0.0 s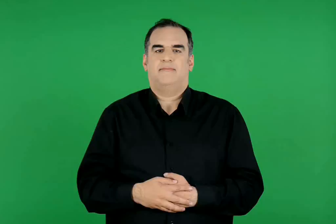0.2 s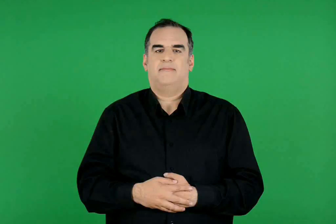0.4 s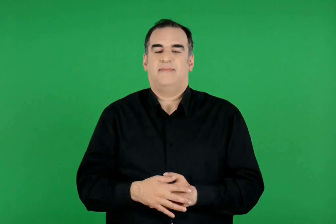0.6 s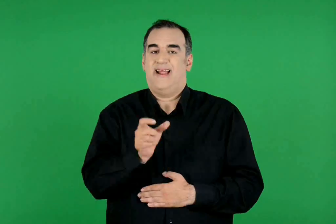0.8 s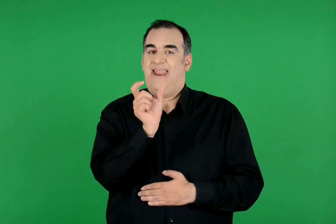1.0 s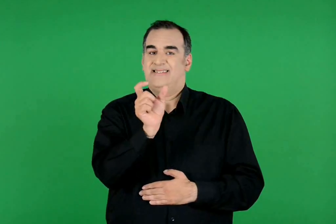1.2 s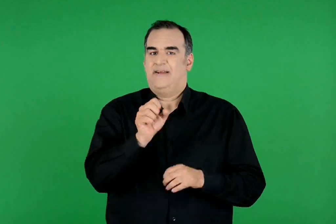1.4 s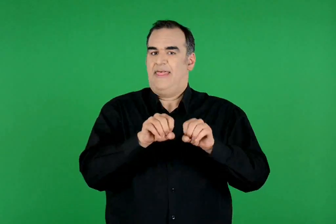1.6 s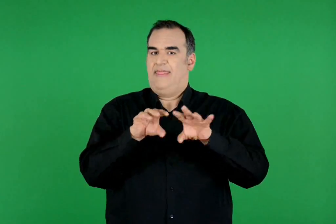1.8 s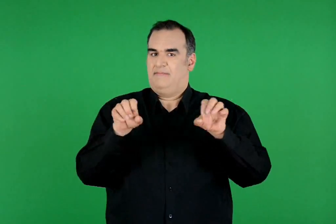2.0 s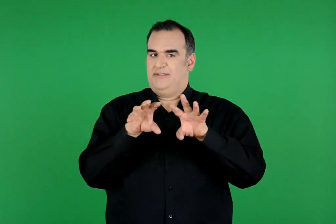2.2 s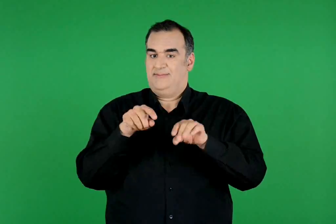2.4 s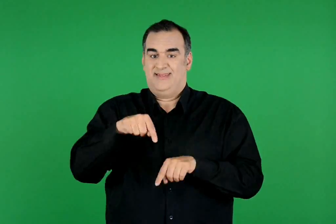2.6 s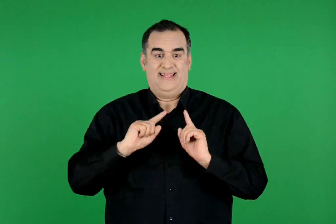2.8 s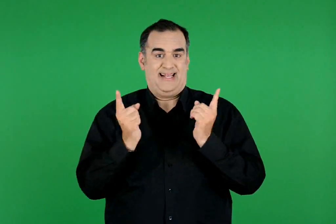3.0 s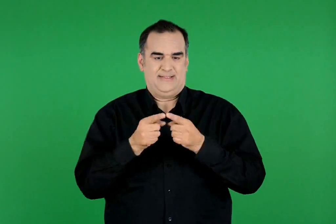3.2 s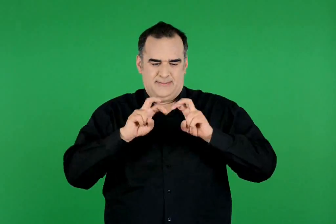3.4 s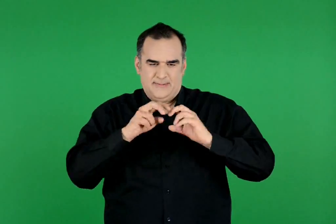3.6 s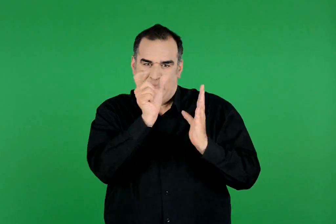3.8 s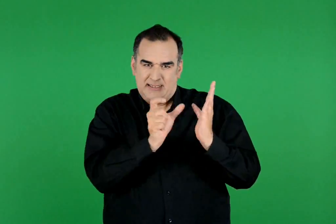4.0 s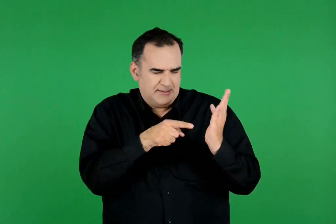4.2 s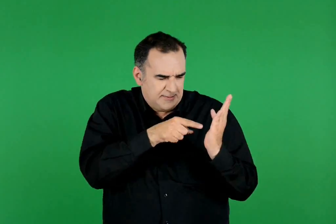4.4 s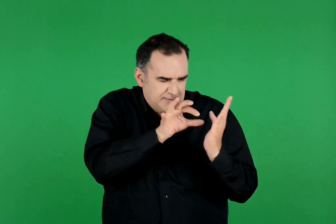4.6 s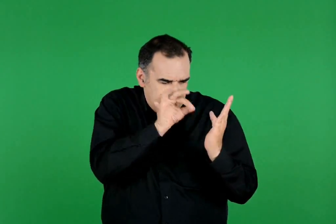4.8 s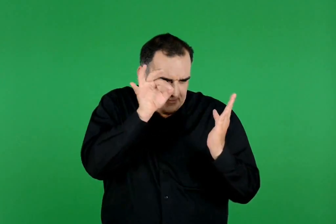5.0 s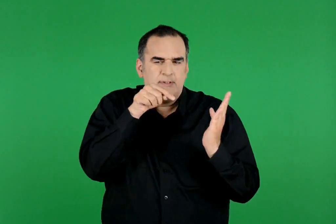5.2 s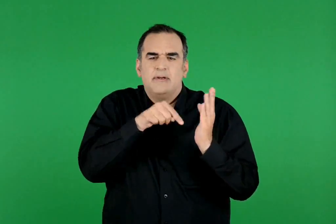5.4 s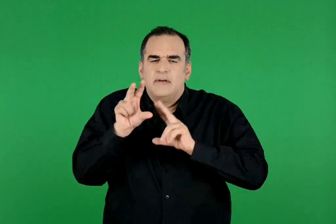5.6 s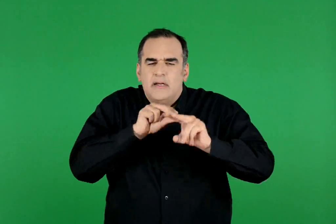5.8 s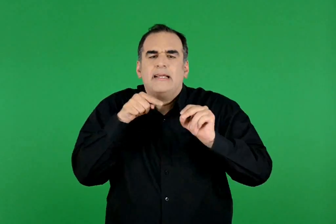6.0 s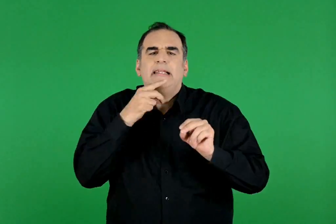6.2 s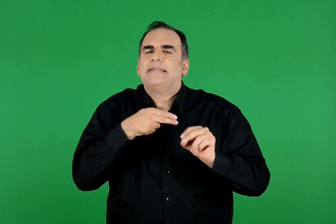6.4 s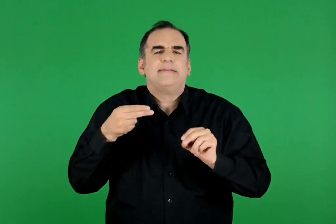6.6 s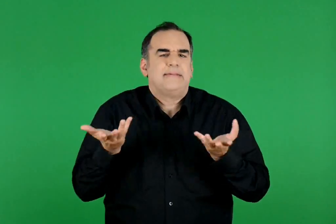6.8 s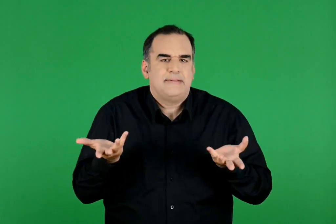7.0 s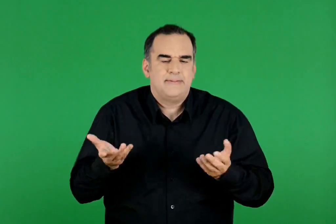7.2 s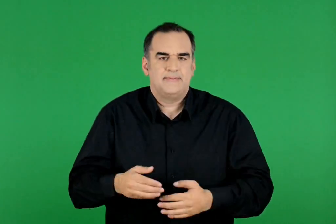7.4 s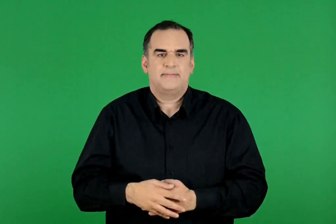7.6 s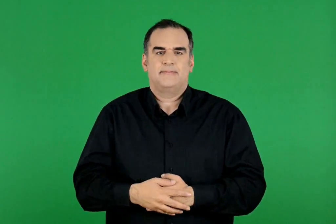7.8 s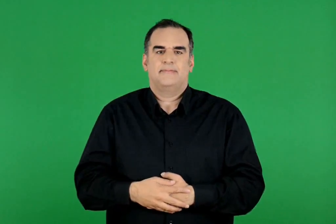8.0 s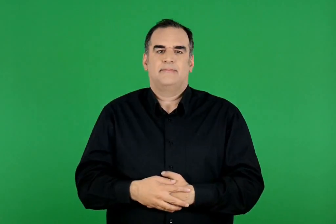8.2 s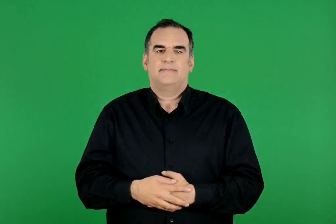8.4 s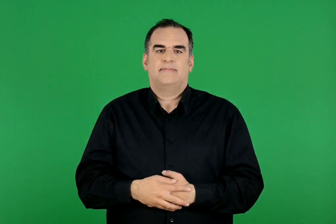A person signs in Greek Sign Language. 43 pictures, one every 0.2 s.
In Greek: αναζητούμε τη λέξη διαφήμιση στο λεξικό της τάξης και συζητάμε τι σημαίνει
